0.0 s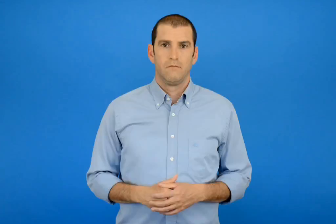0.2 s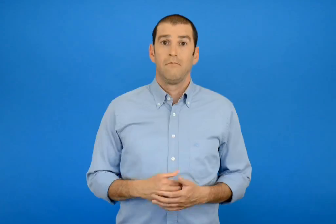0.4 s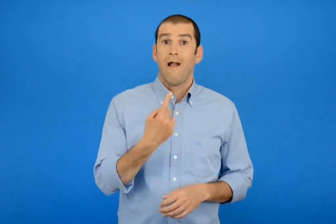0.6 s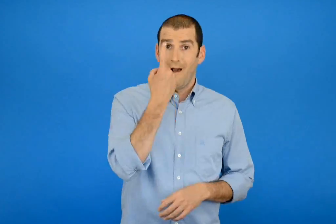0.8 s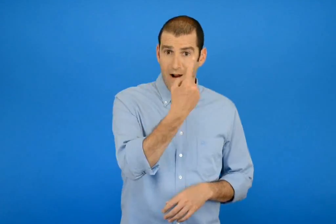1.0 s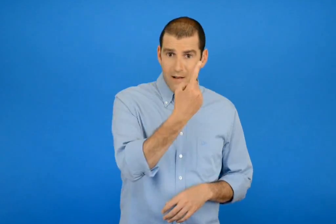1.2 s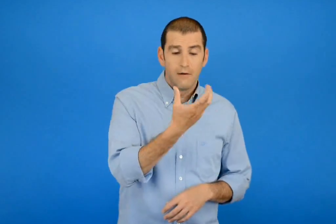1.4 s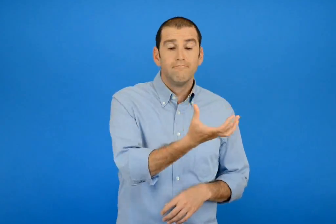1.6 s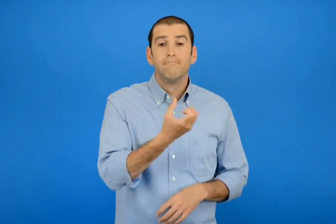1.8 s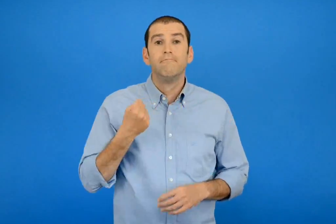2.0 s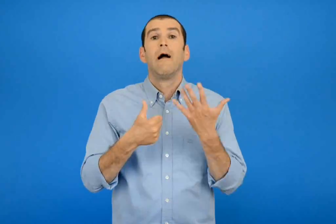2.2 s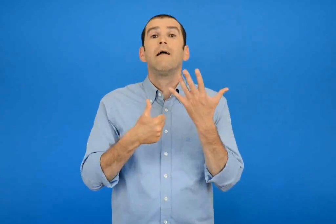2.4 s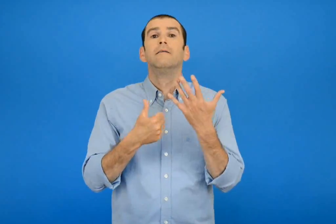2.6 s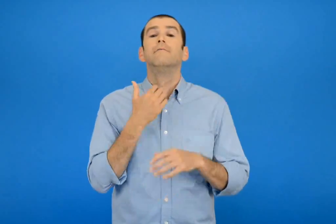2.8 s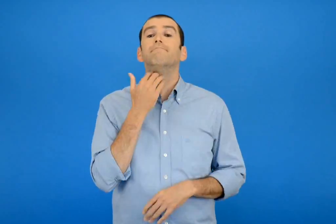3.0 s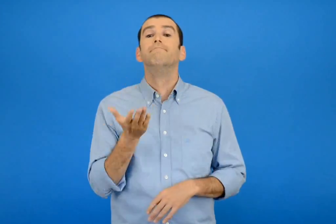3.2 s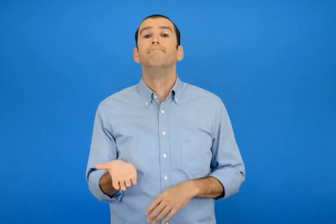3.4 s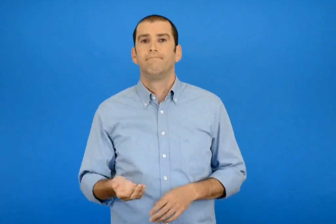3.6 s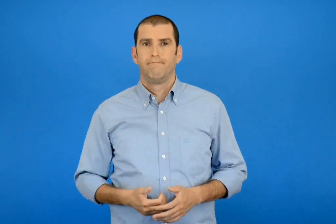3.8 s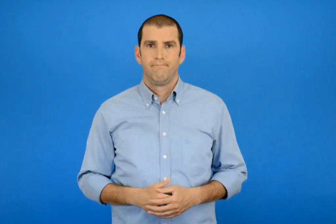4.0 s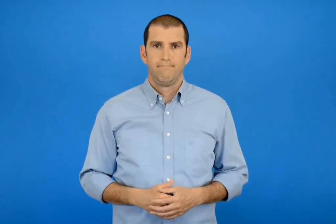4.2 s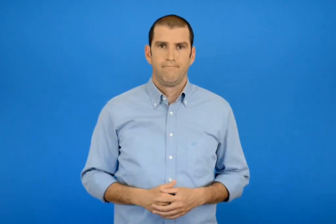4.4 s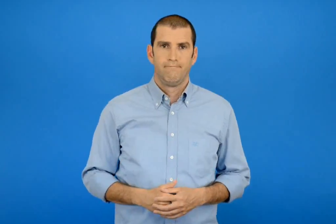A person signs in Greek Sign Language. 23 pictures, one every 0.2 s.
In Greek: από το 1 δε βγαίνει το 6
